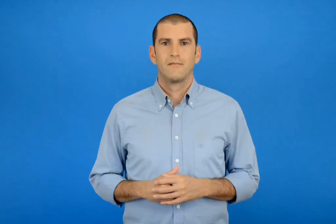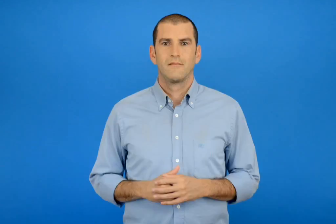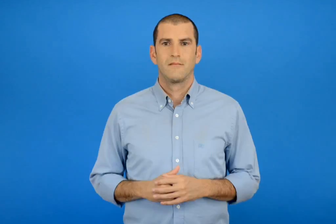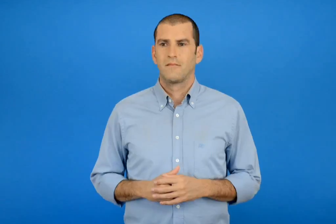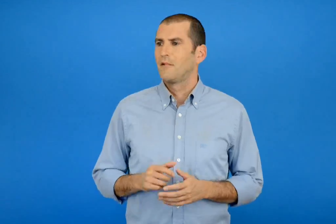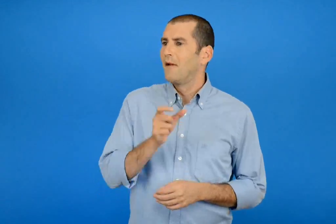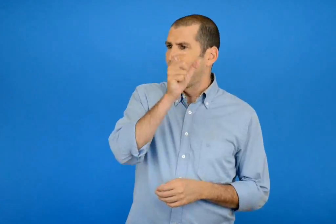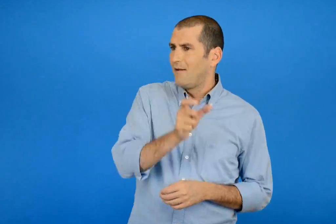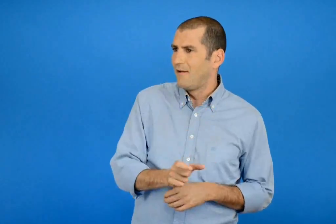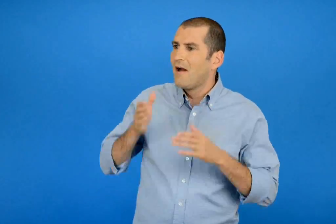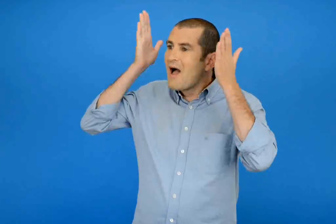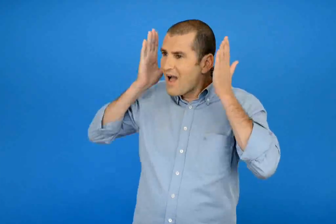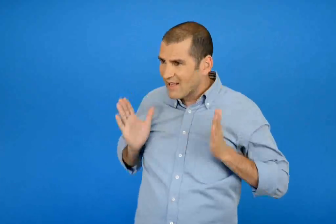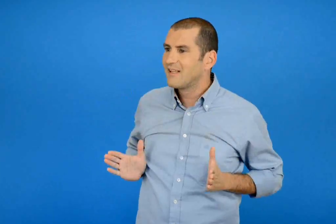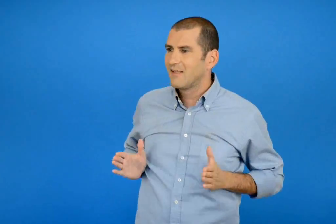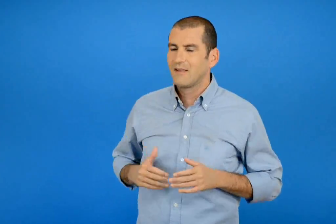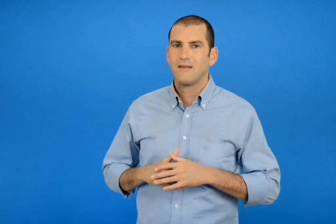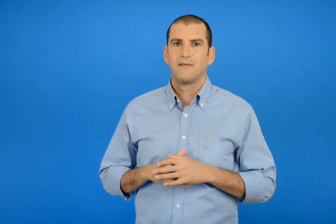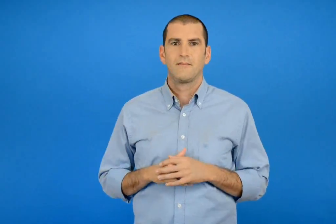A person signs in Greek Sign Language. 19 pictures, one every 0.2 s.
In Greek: είναι η αγγελική
